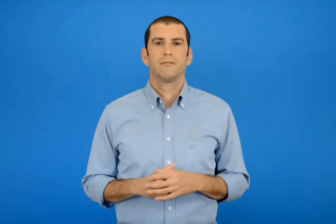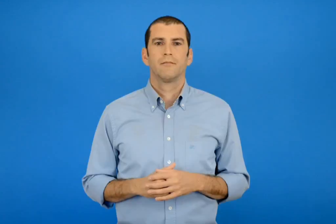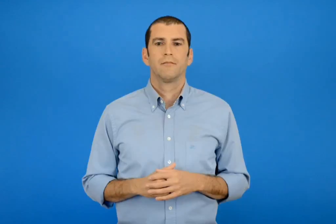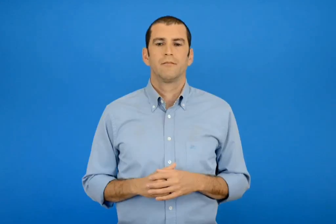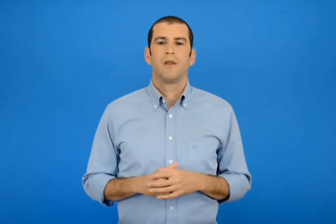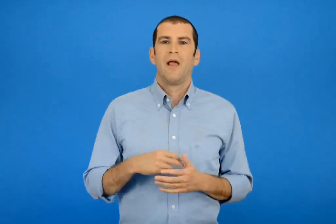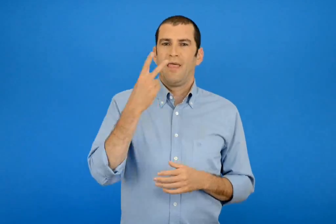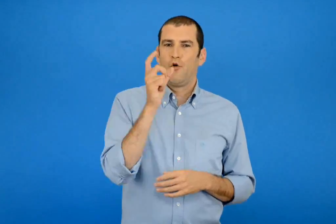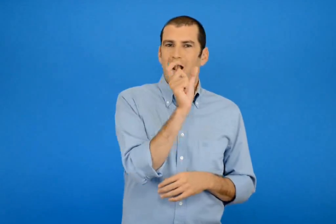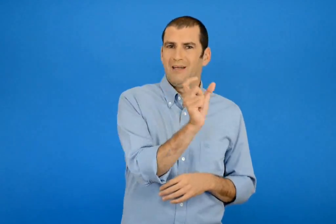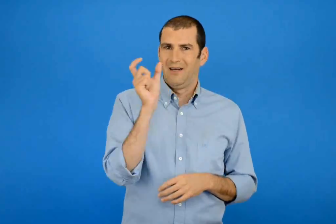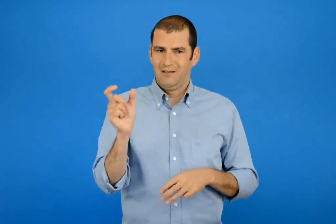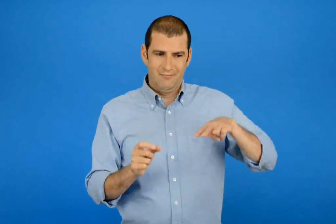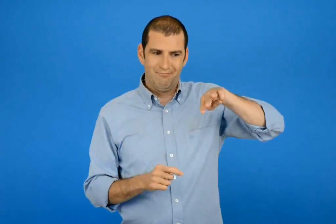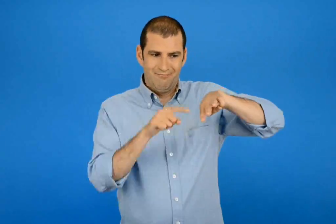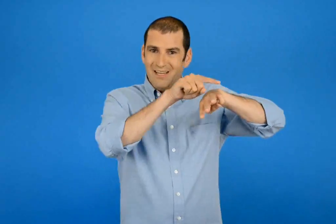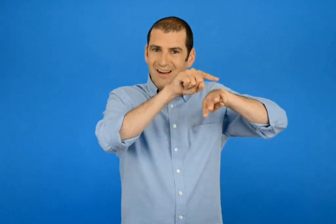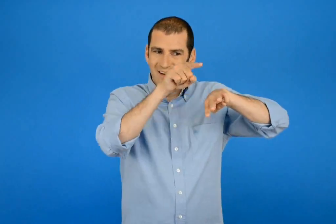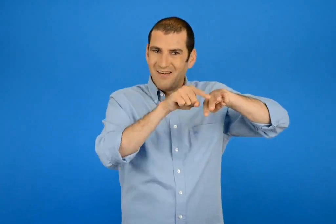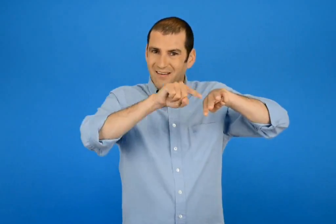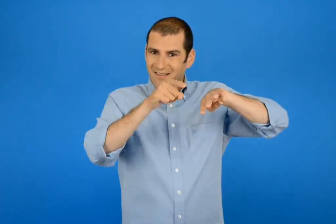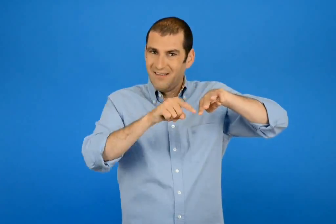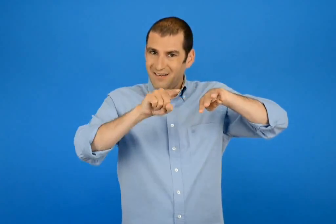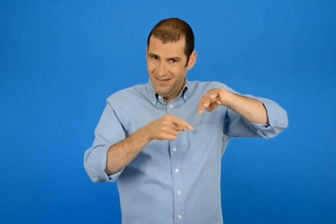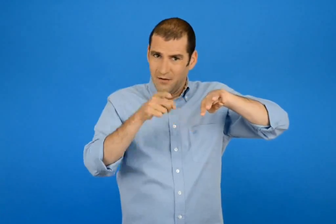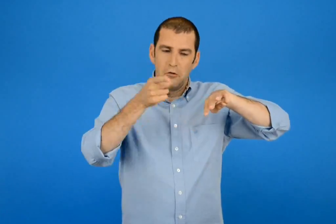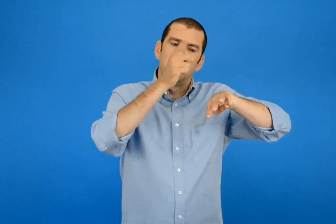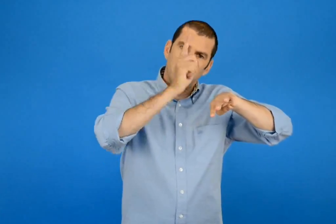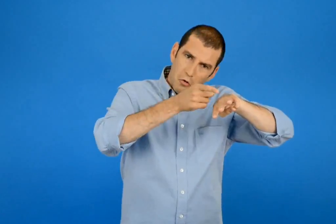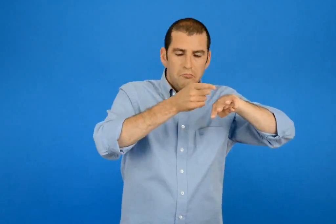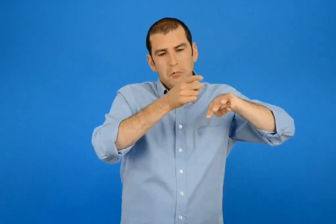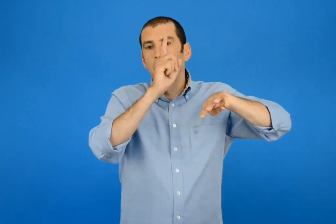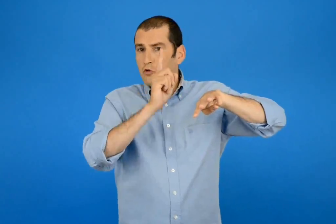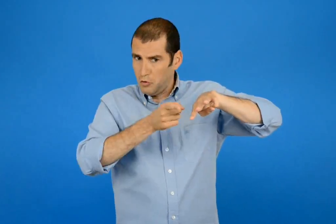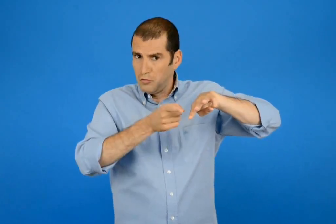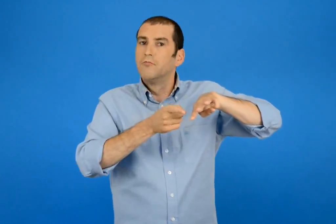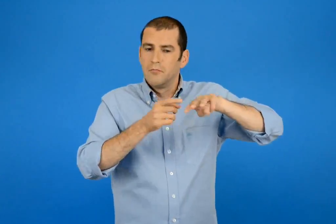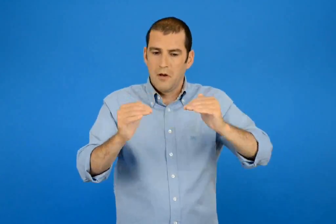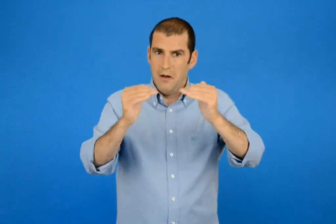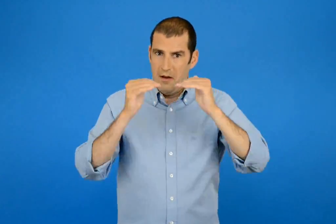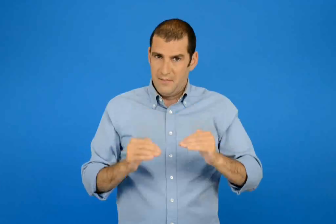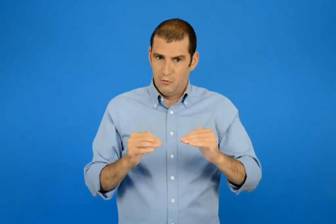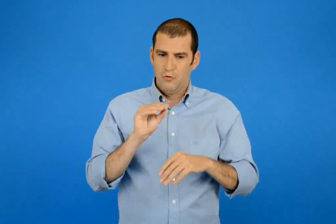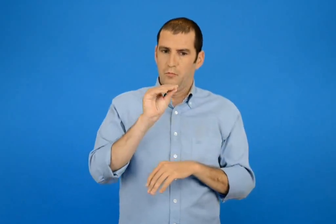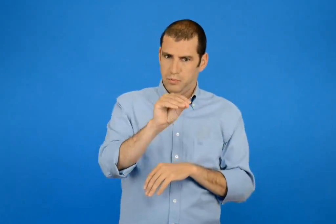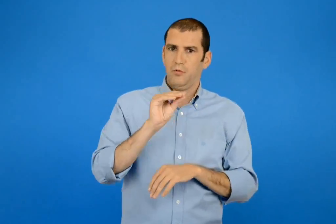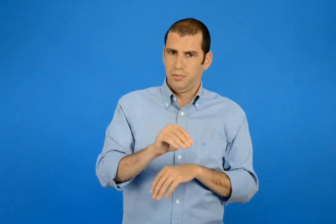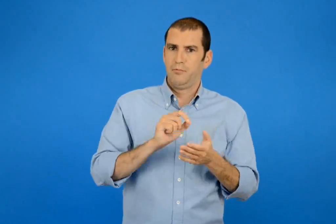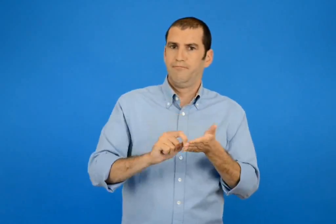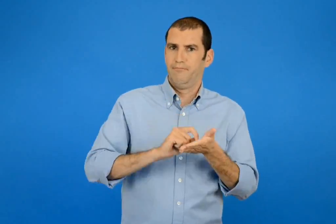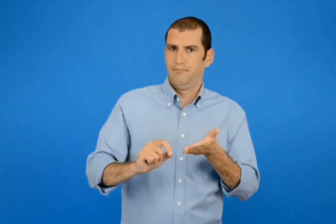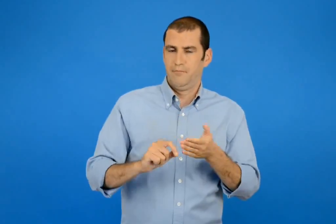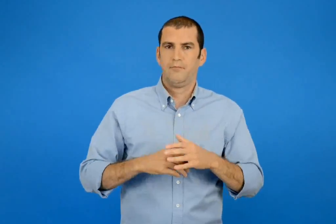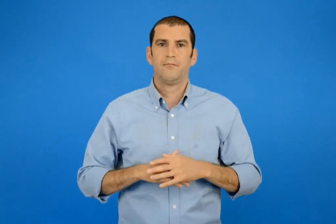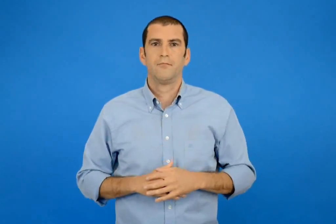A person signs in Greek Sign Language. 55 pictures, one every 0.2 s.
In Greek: βαλέ τον τόνο στα σκαλιά και γράψε τις δύο λέξεις που θα βρεις κάθε φορά
